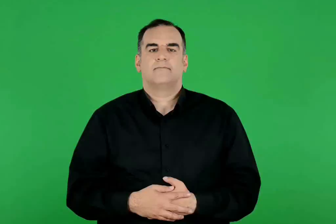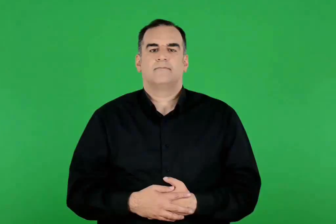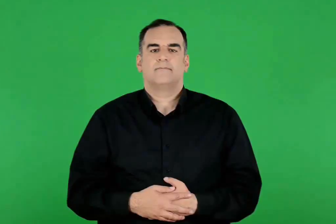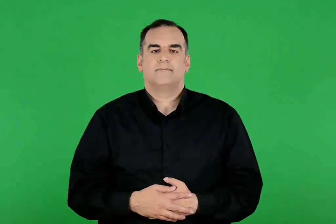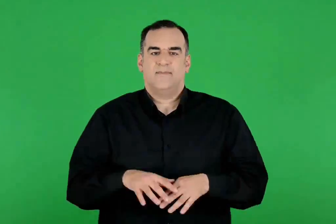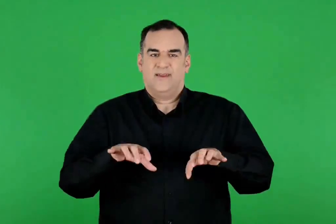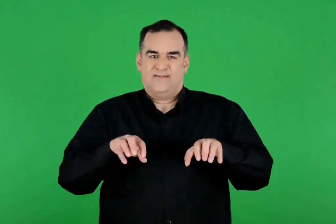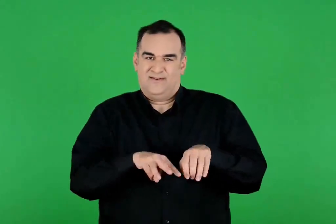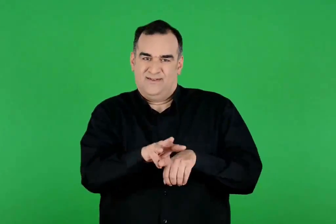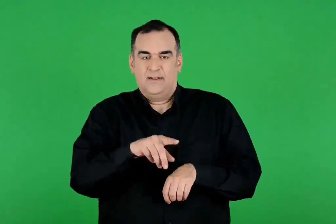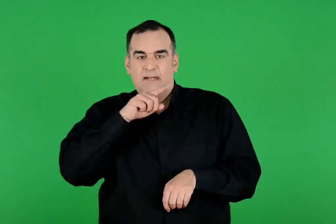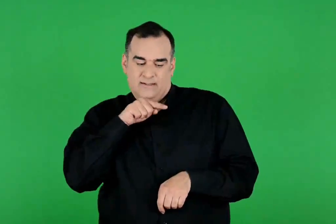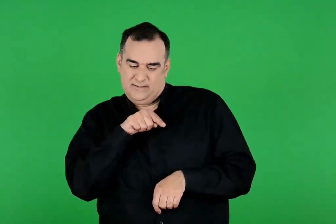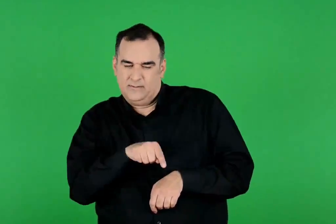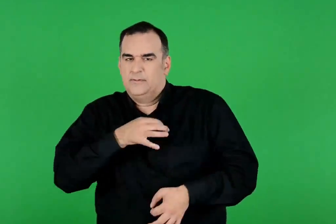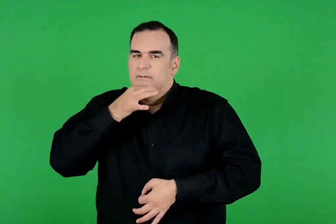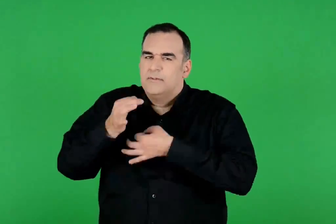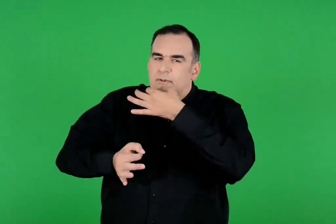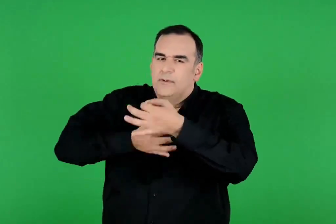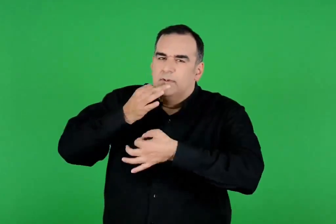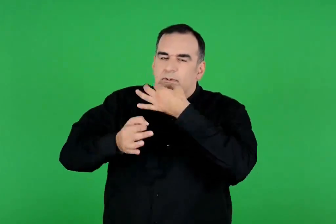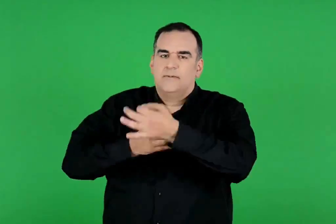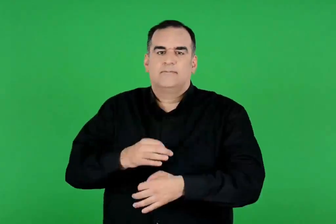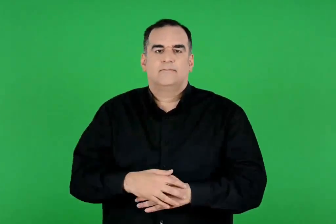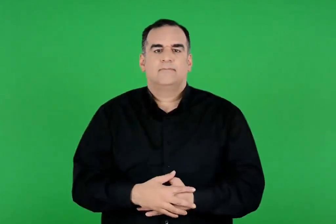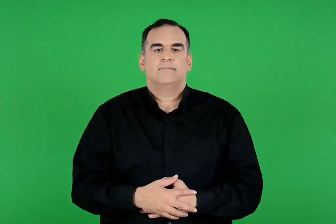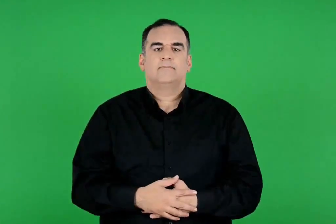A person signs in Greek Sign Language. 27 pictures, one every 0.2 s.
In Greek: ο ηρακλής μιλάει για τον κέρβερο
